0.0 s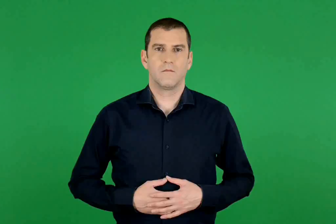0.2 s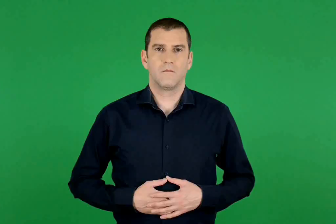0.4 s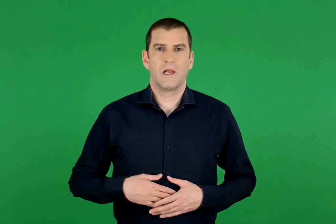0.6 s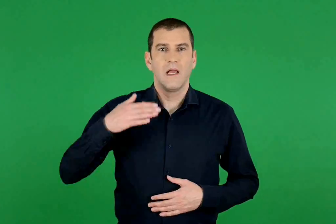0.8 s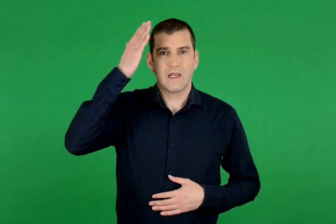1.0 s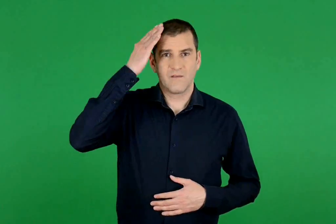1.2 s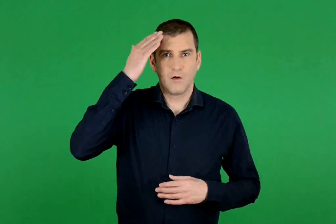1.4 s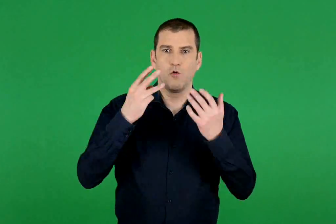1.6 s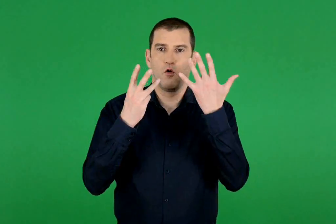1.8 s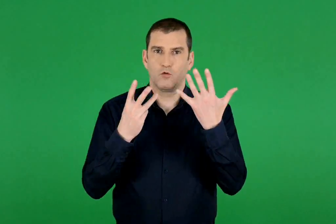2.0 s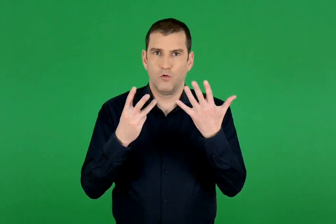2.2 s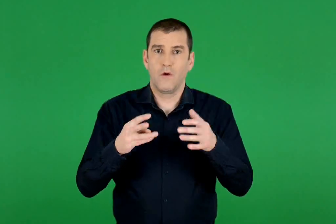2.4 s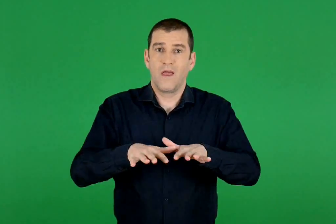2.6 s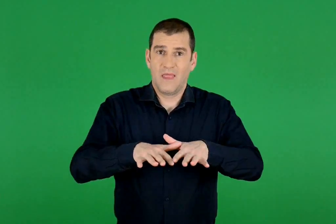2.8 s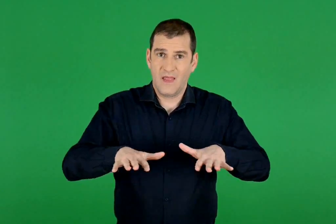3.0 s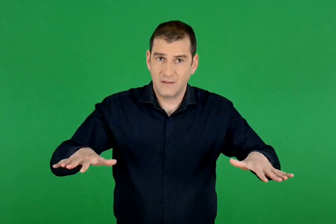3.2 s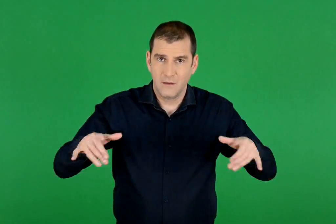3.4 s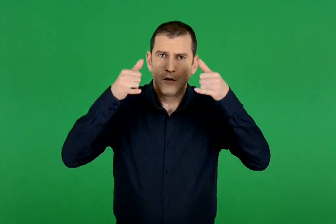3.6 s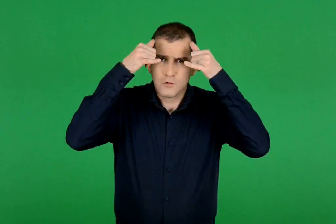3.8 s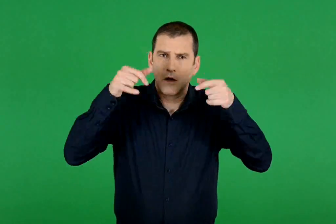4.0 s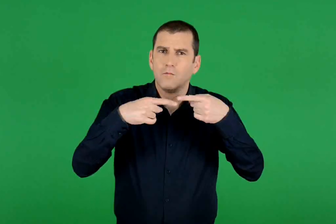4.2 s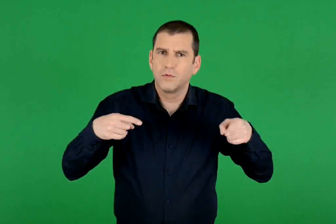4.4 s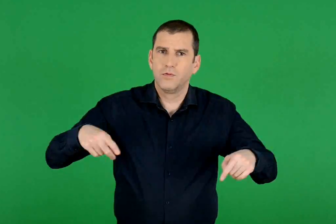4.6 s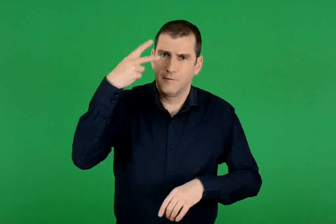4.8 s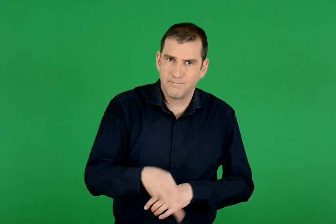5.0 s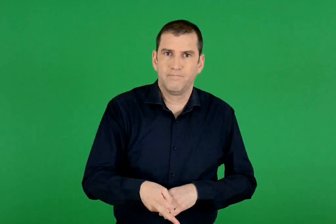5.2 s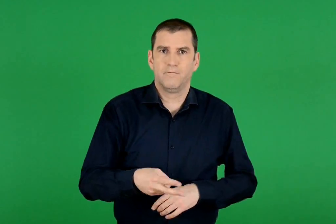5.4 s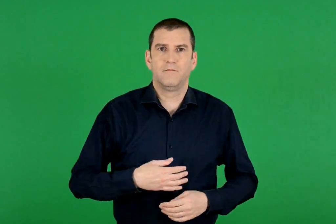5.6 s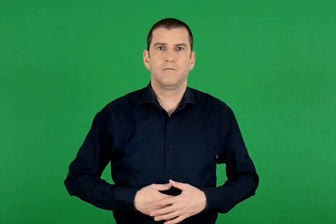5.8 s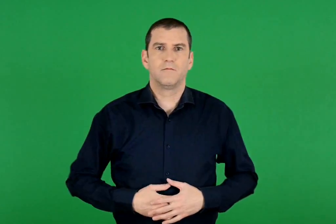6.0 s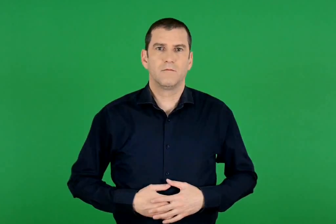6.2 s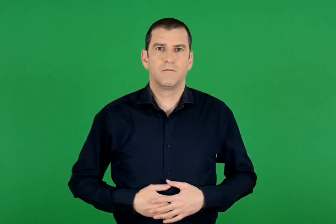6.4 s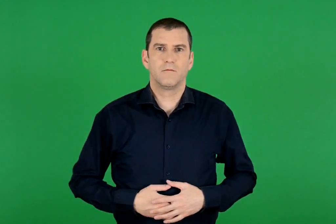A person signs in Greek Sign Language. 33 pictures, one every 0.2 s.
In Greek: κεφάλαιο 8. ζώα της θάλασσας
